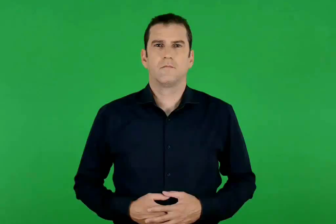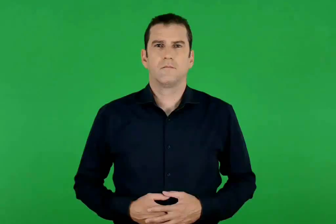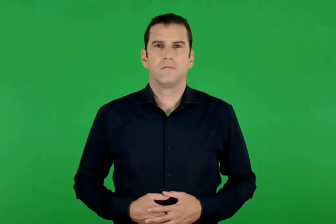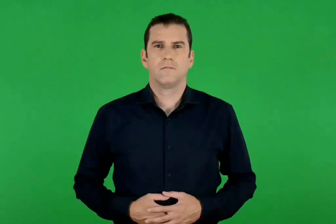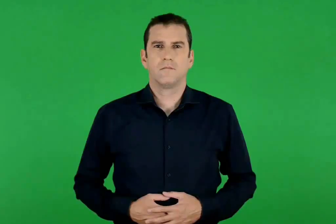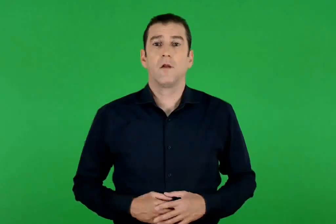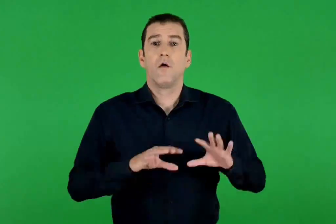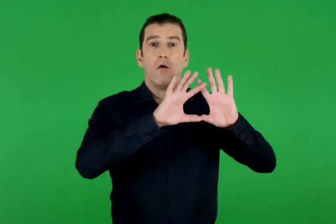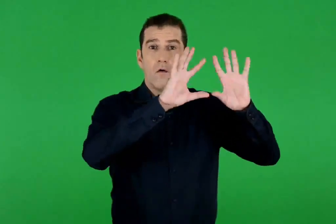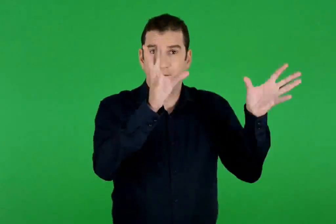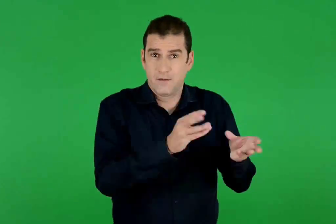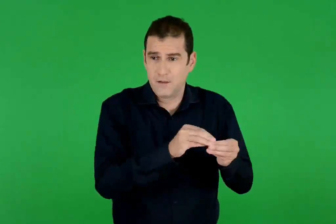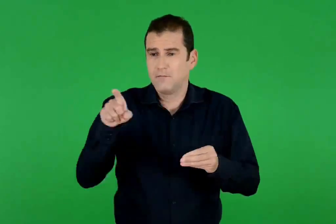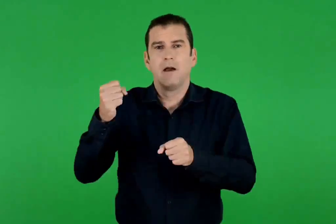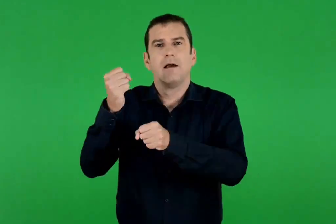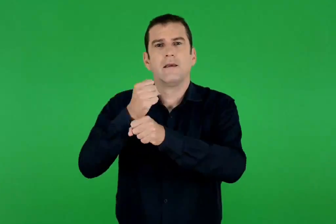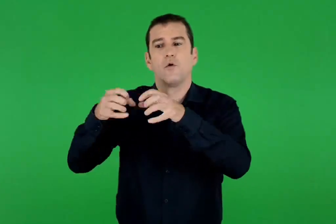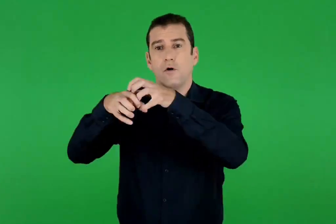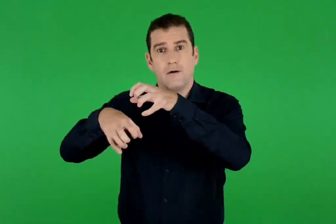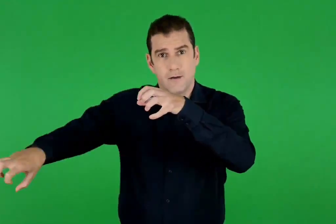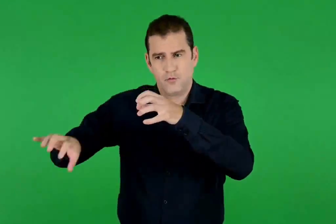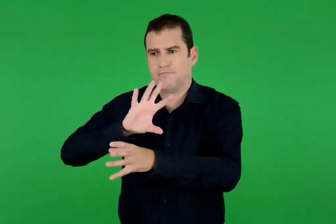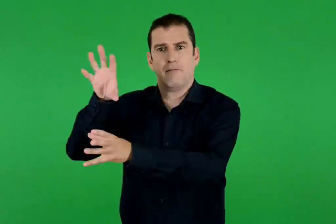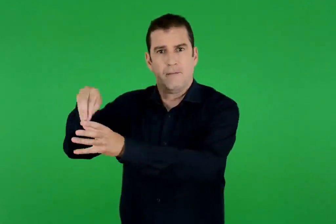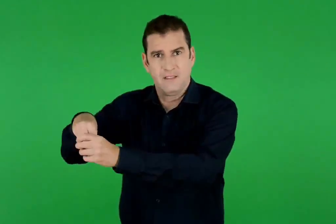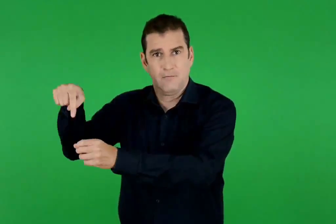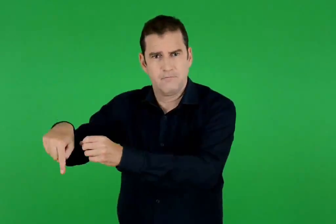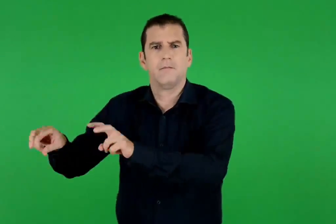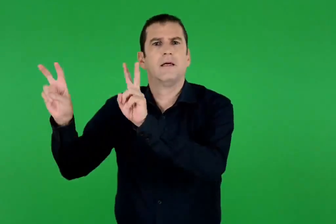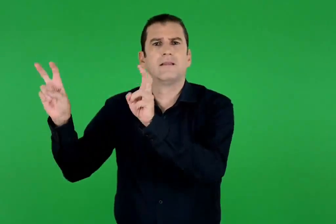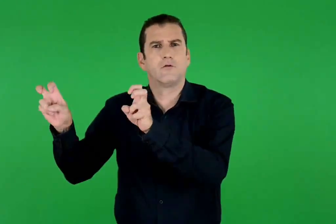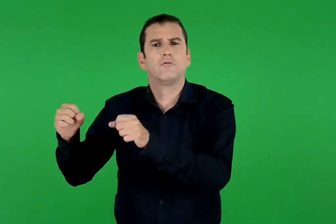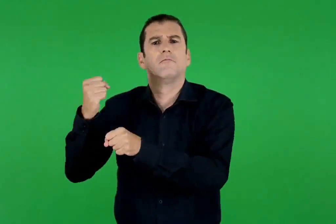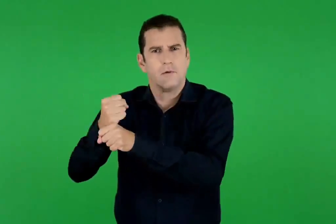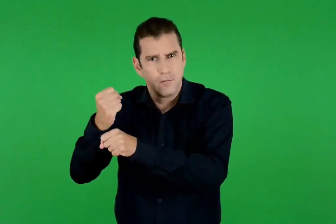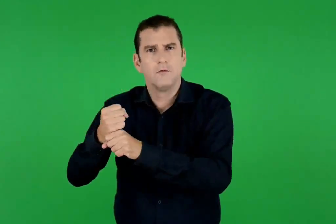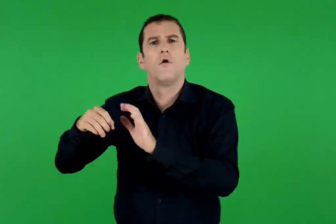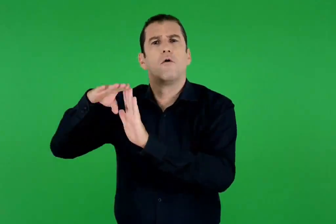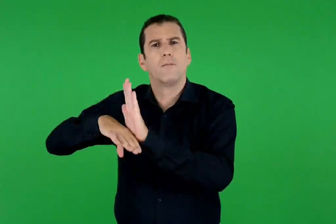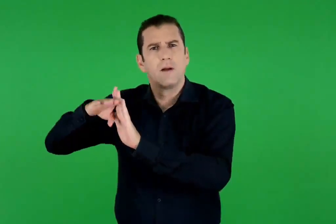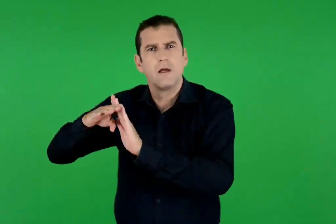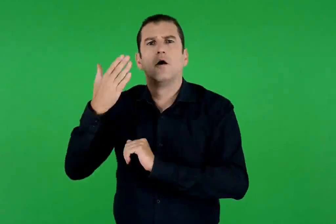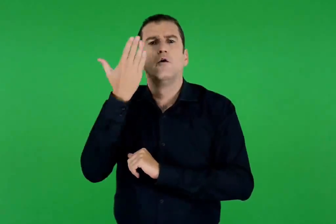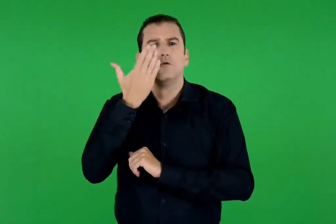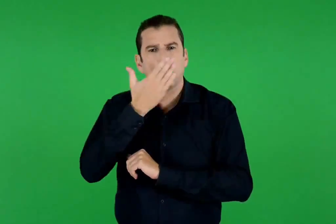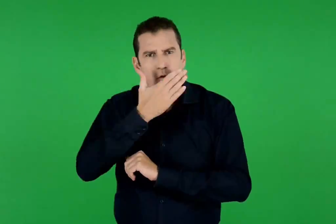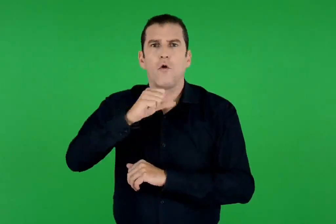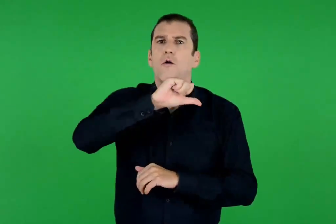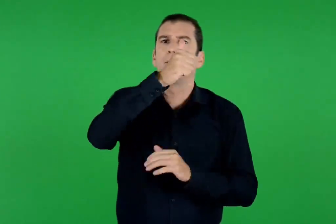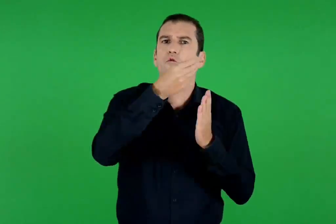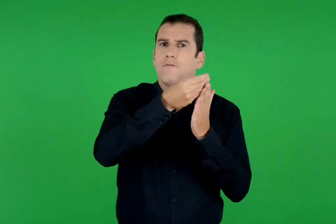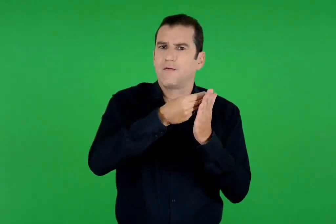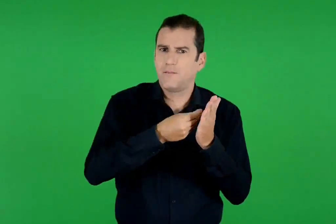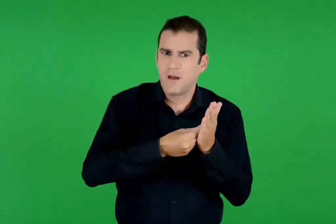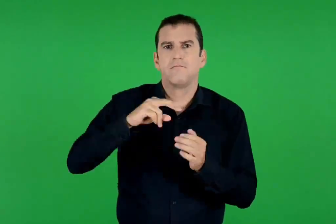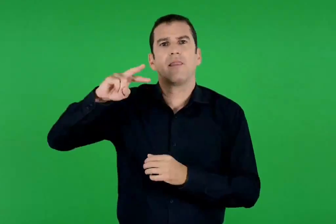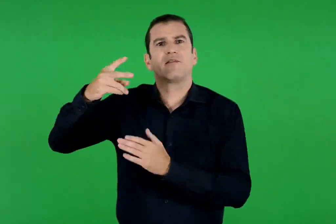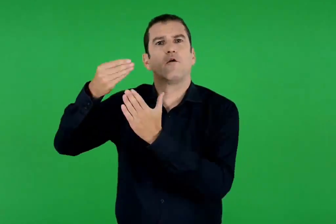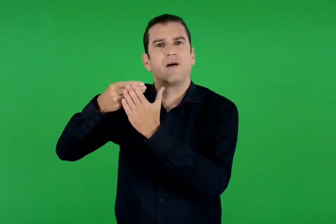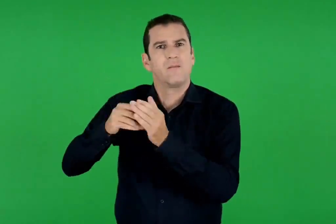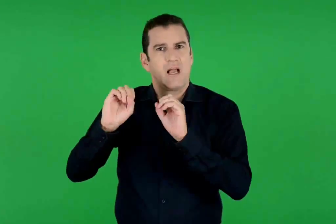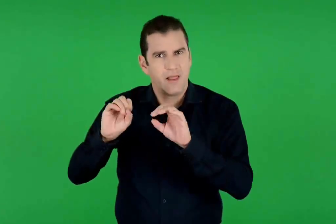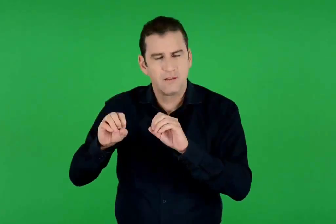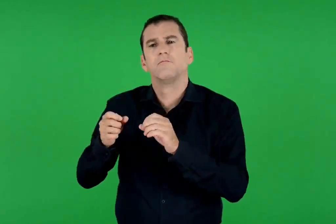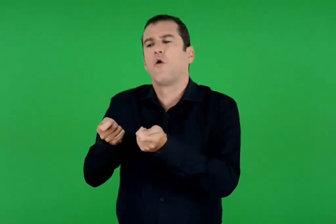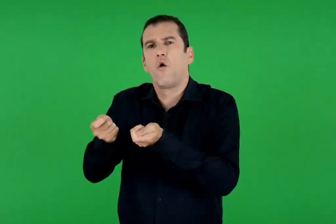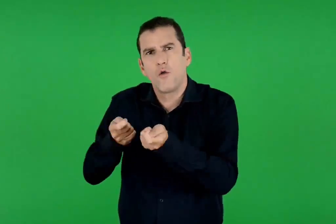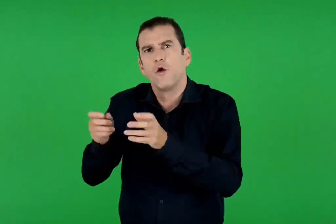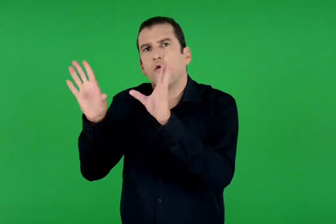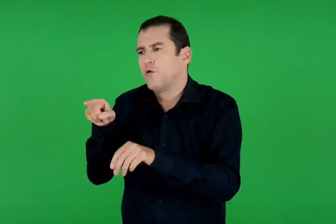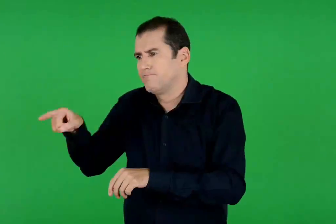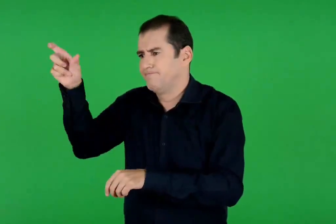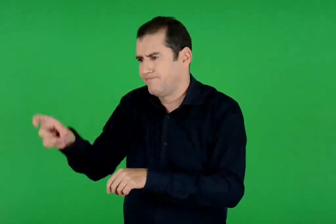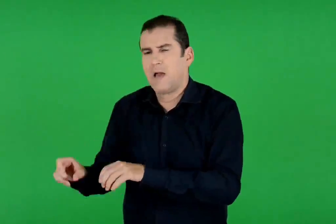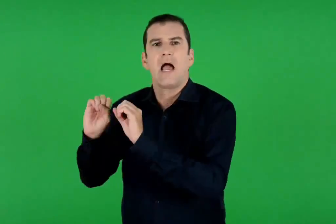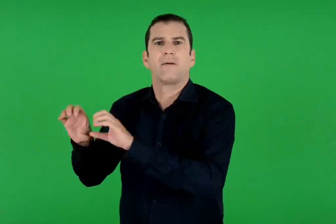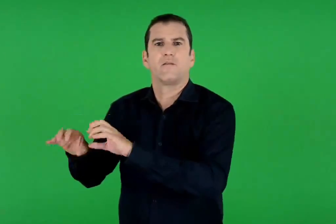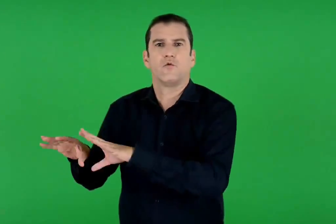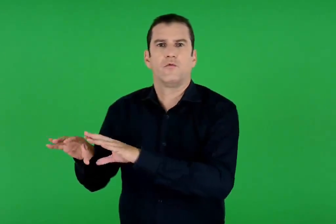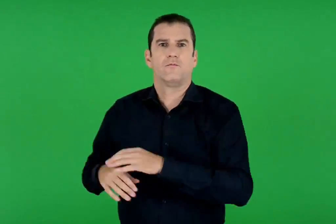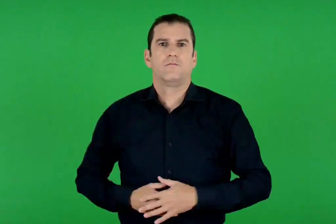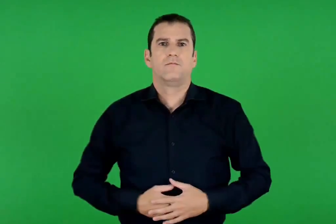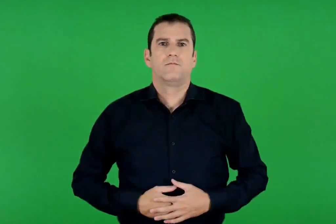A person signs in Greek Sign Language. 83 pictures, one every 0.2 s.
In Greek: στο πλαίσιο υλοποίησης του Υποέργου εκπόνηση προγραμμάτων σπουδών πρωτοβάθμιας και δευτεροβάθμιας εκπαίδευσης και οδηγών για τον εκπαιδευτικό
